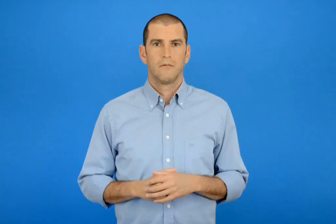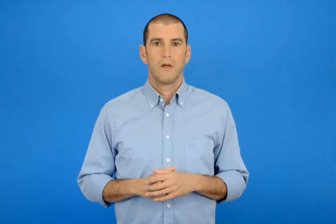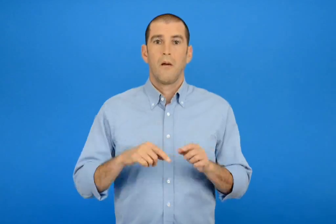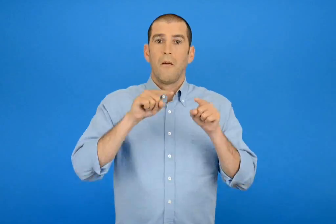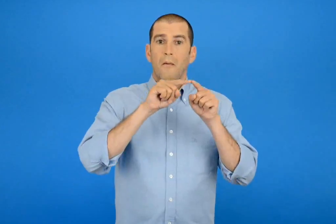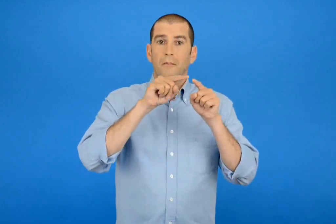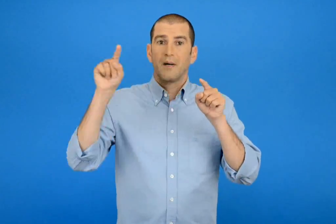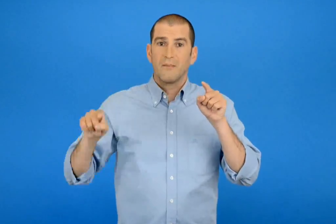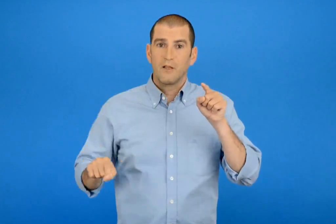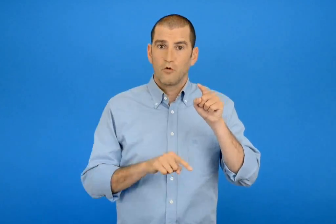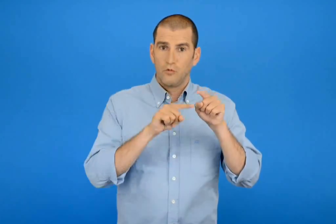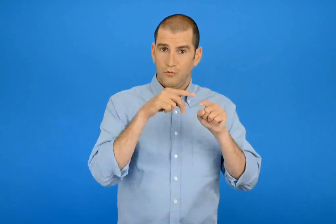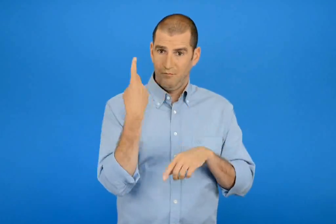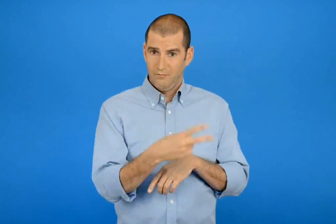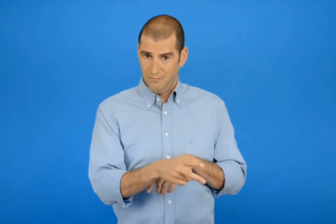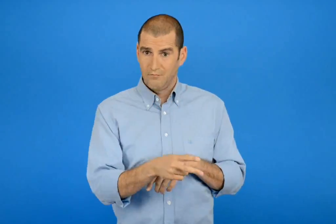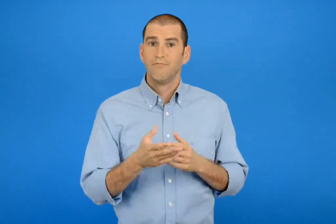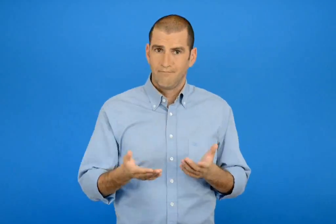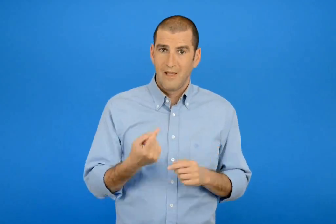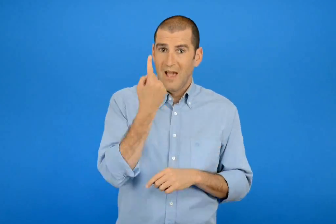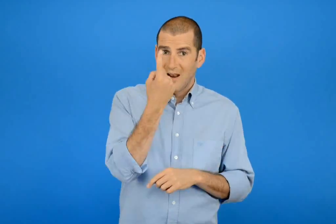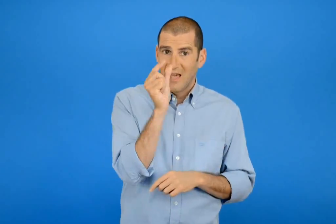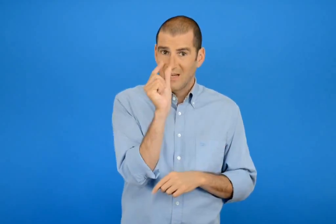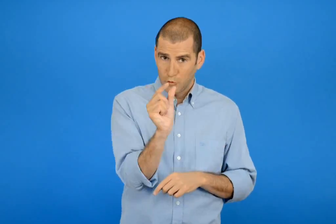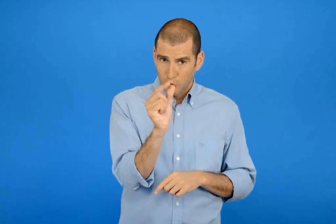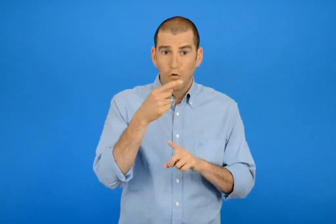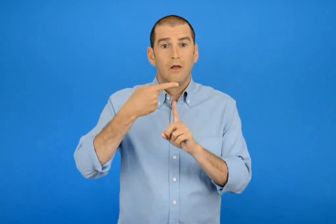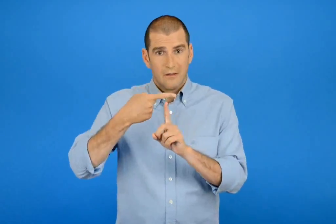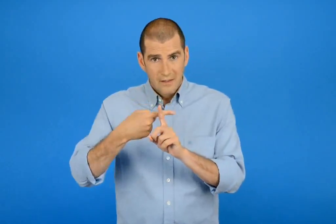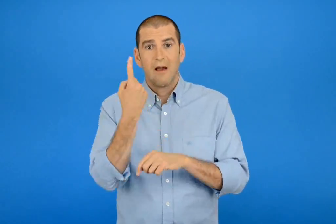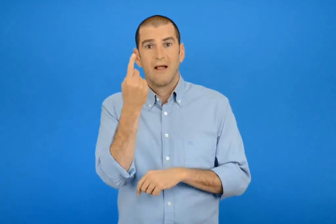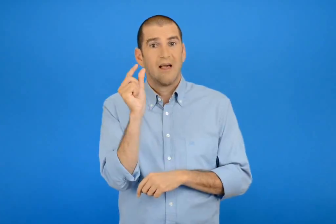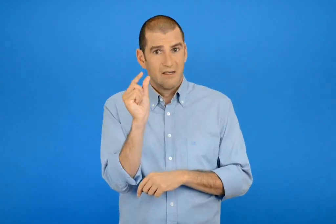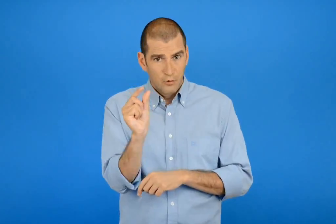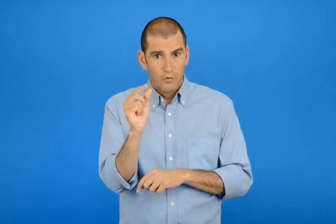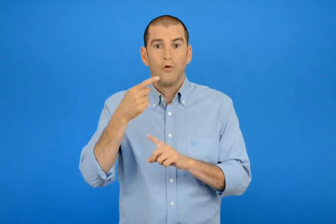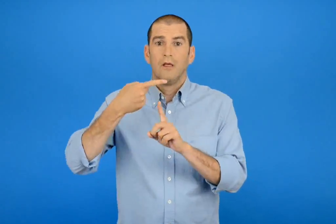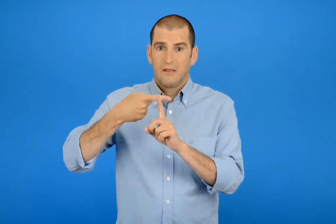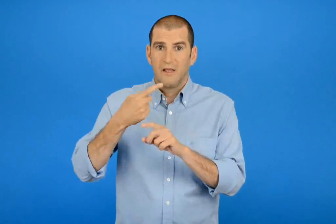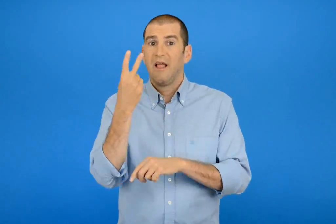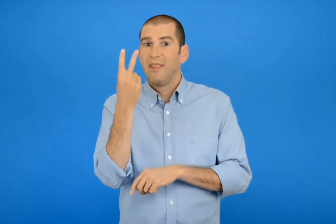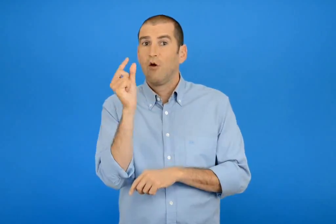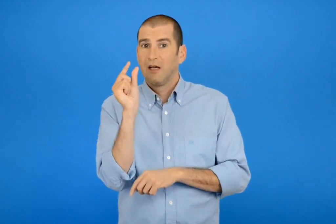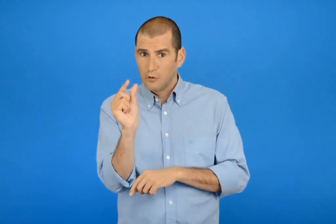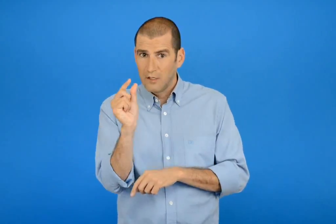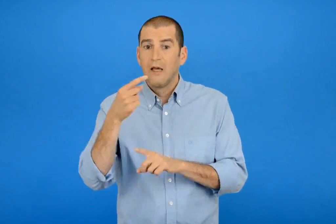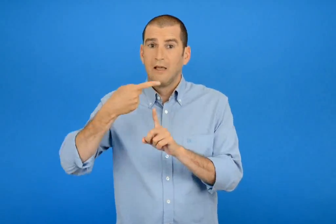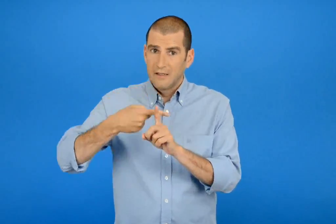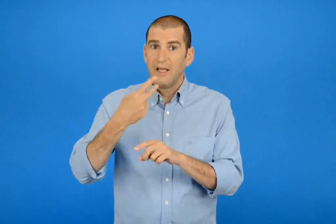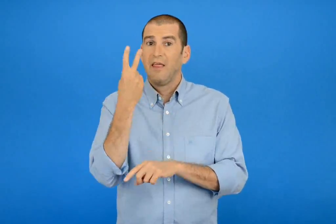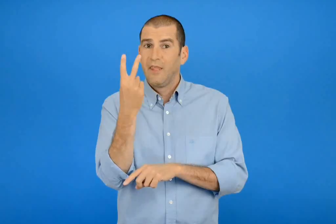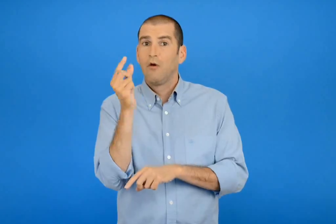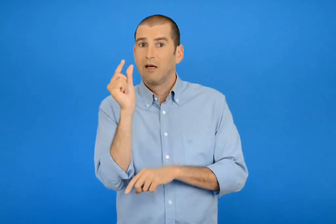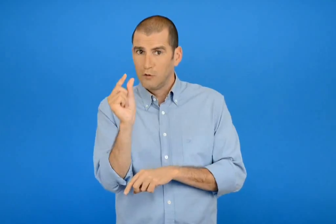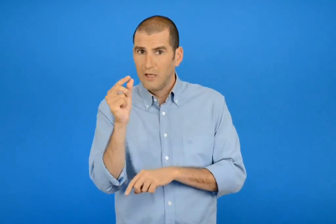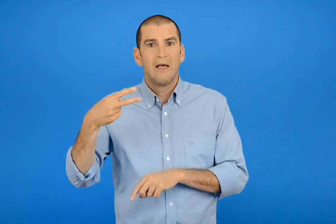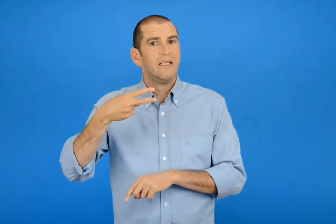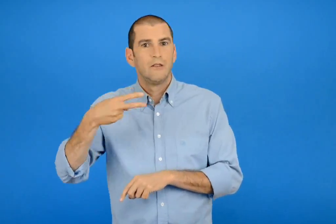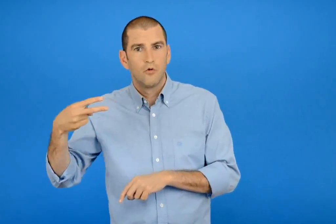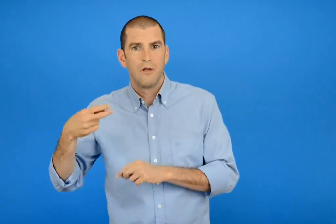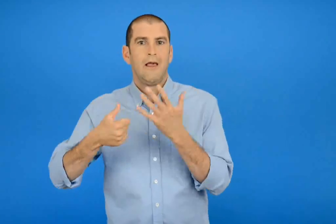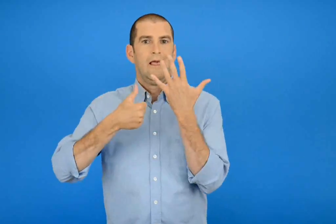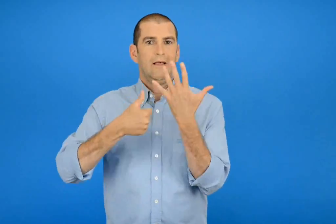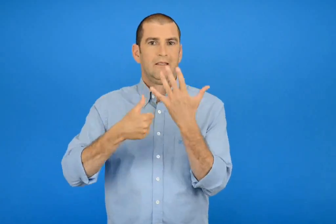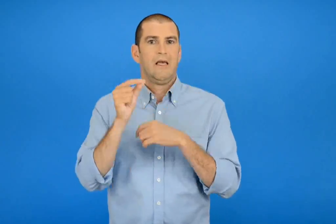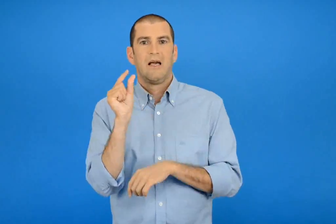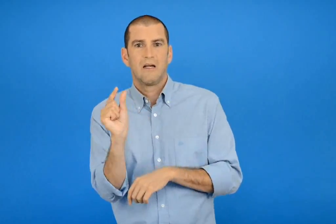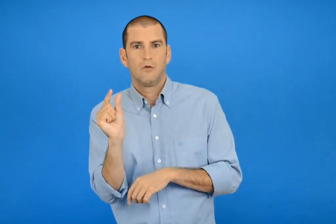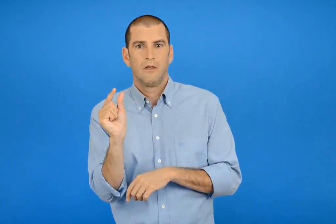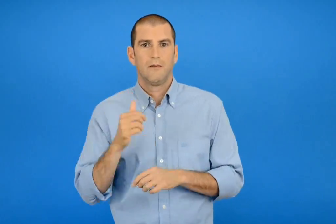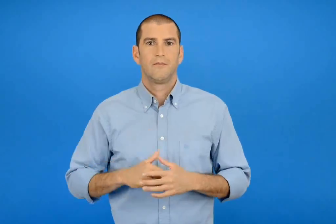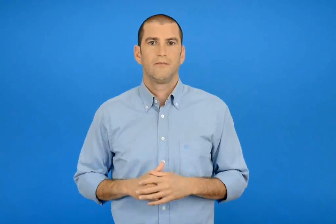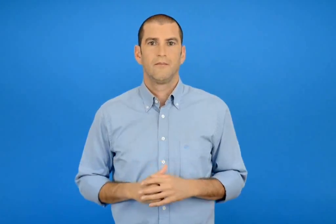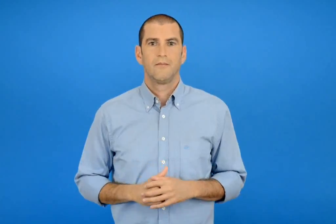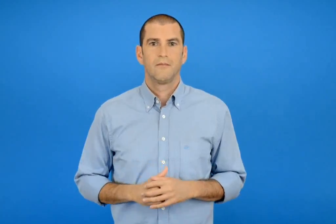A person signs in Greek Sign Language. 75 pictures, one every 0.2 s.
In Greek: η περίμετρος του είναι 1 εκατοστά + 1 εκατοστά + 2 εκατοστά + 2 εκατοστά = 6 εκατοστά
